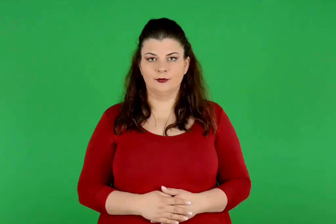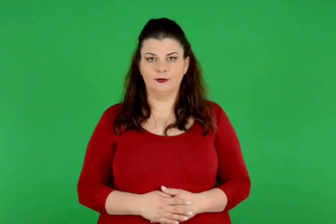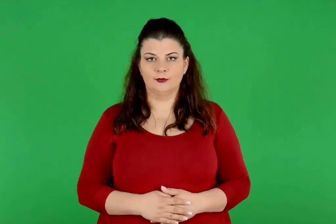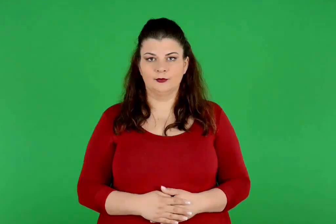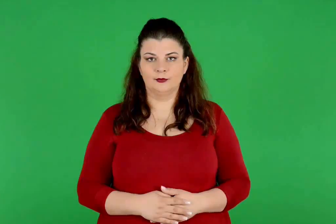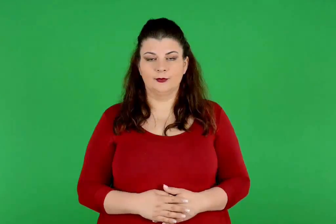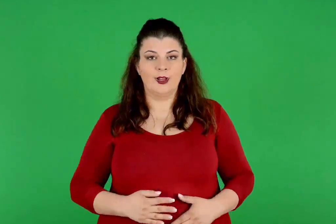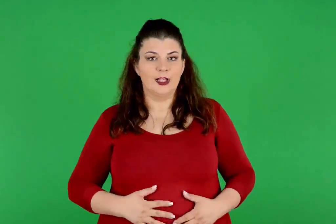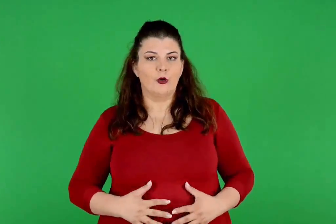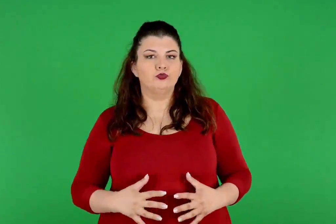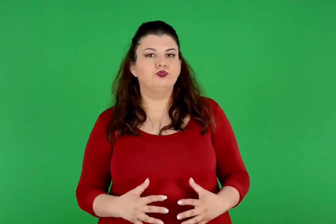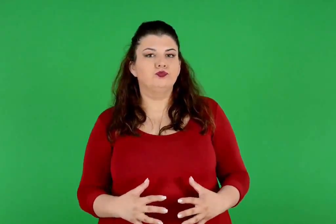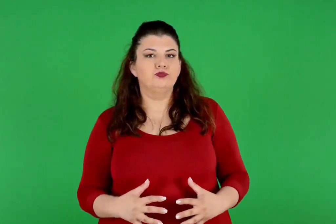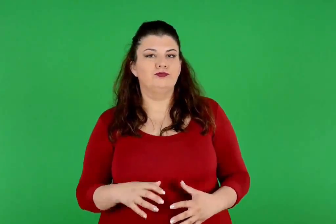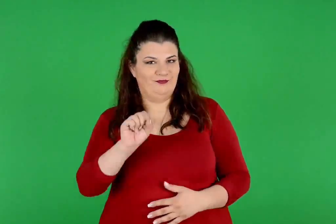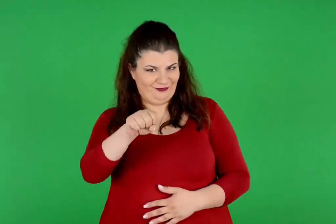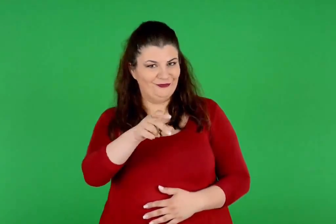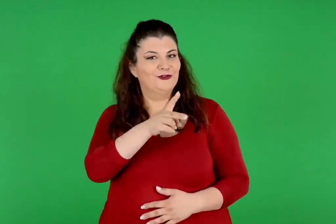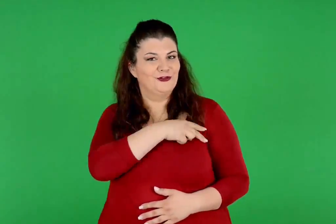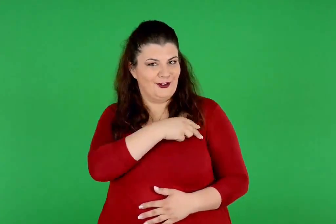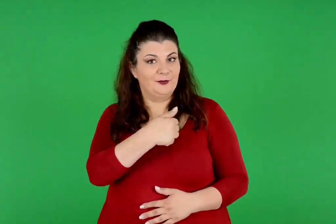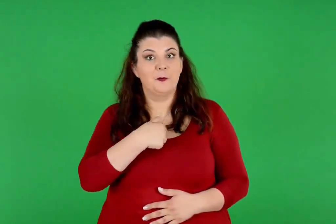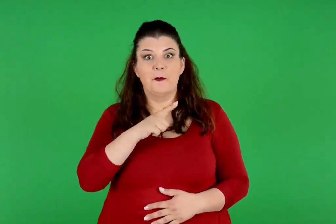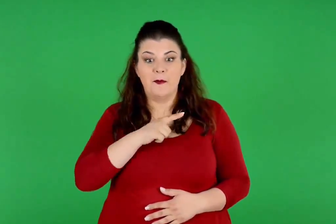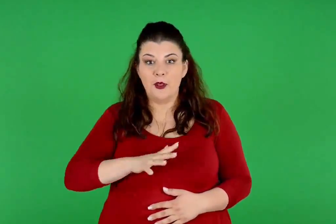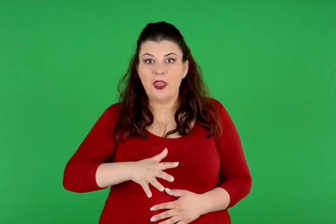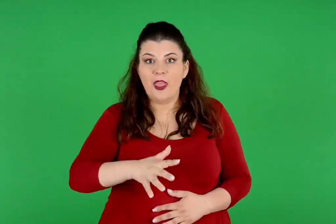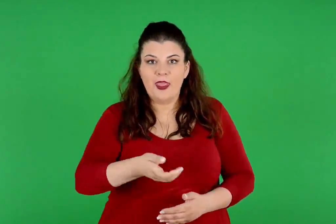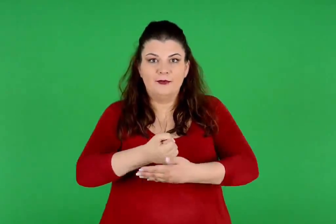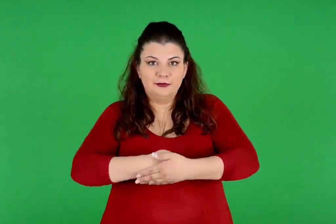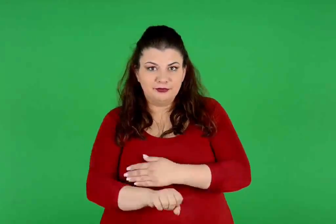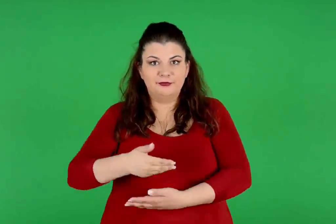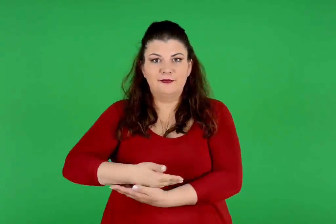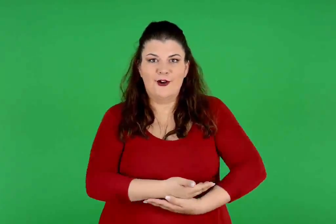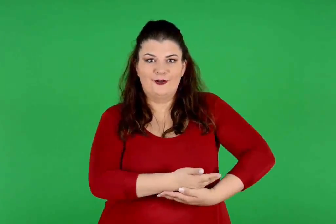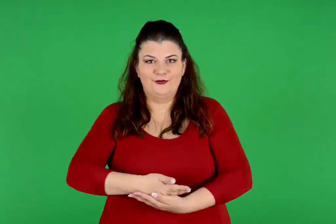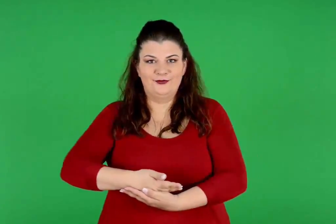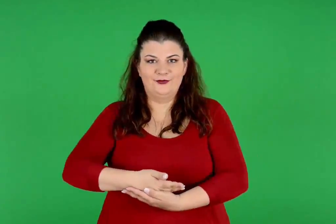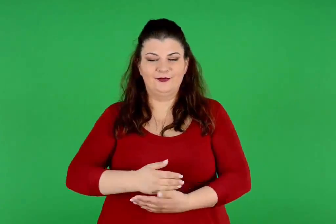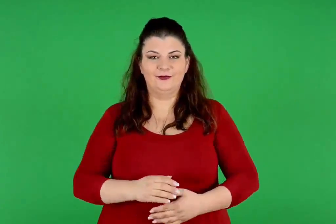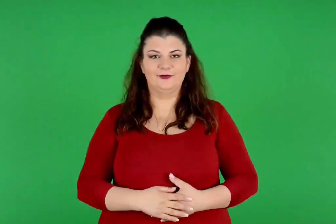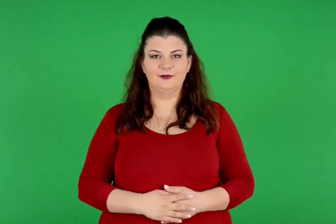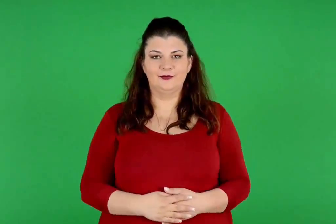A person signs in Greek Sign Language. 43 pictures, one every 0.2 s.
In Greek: η παχουλή κοιλιά μου. ναι , καλά το καταλάβατε. περιμένω μωρό
